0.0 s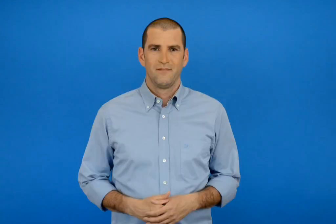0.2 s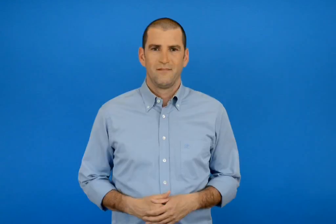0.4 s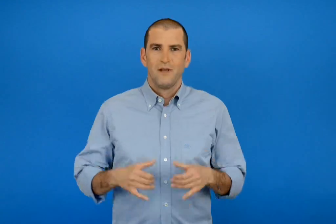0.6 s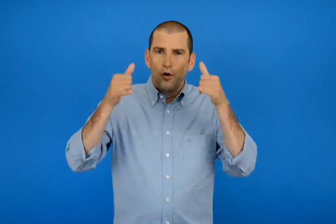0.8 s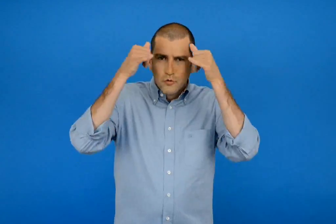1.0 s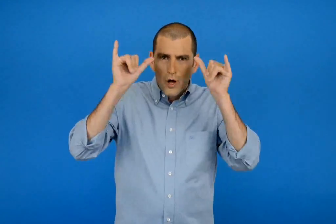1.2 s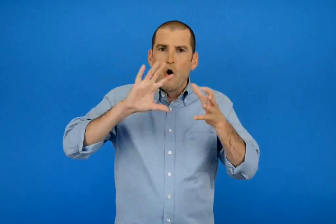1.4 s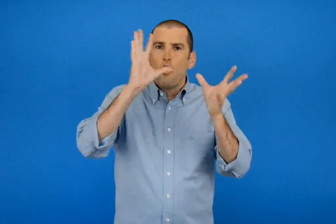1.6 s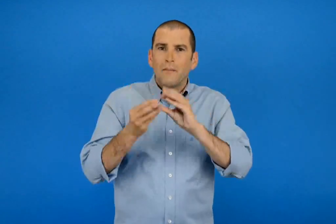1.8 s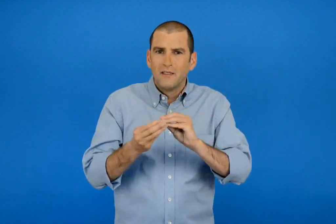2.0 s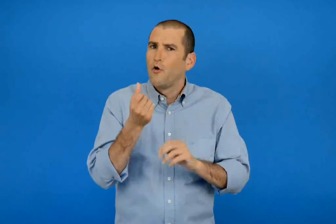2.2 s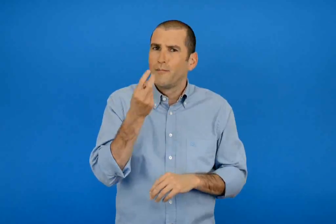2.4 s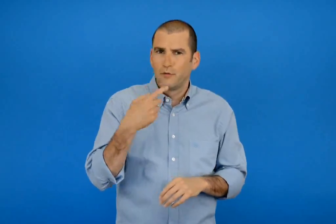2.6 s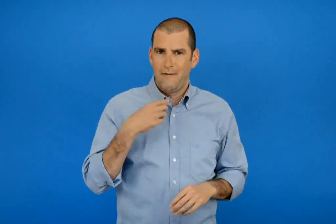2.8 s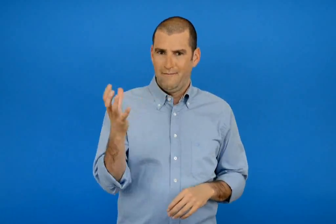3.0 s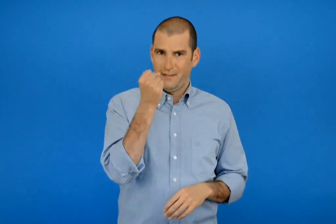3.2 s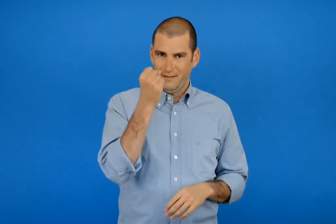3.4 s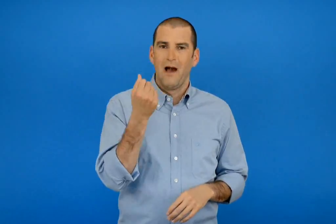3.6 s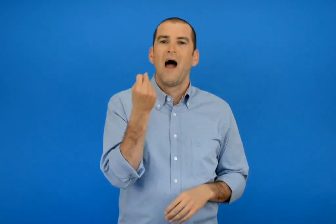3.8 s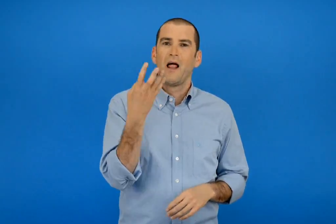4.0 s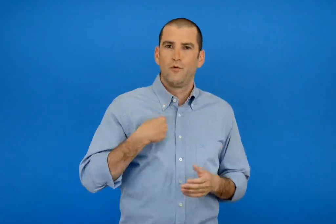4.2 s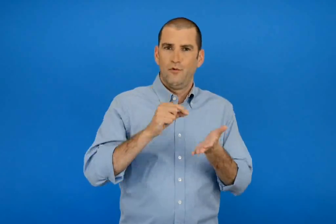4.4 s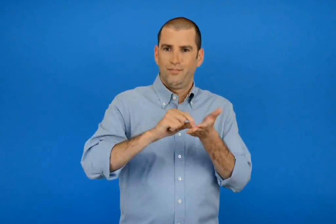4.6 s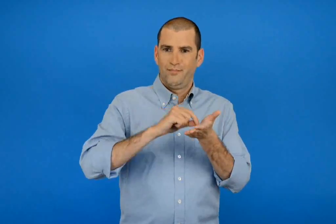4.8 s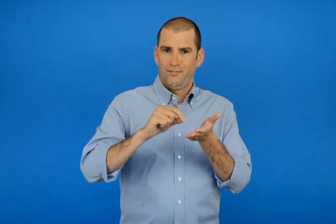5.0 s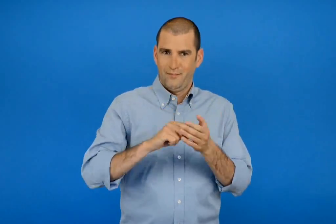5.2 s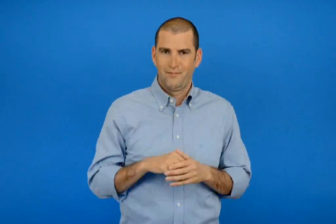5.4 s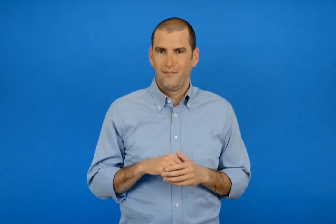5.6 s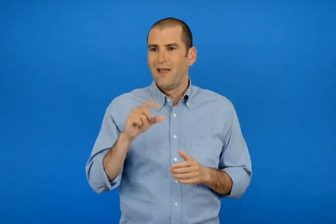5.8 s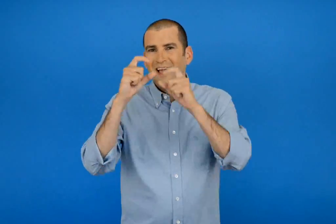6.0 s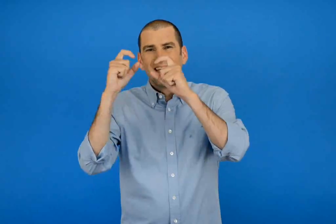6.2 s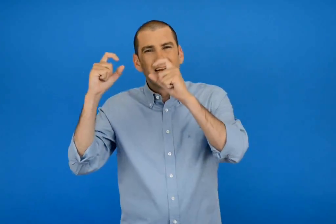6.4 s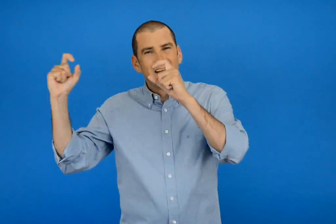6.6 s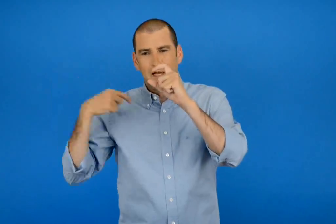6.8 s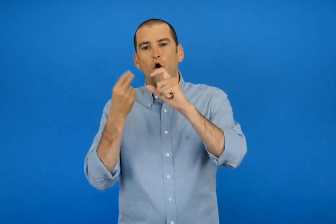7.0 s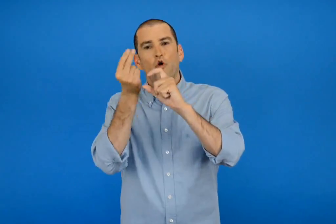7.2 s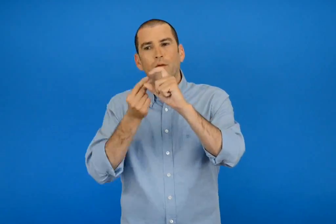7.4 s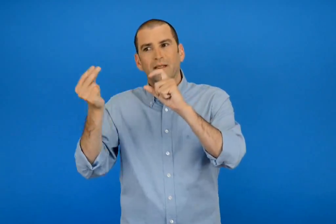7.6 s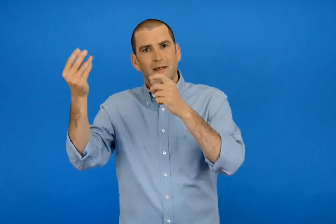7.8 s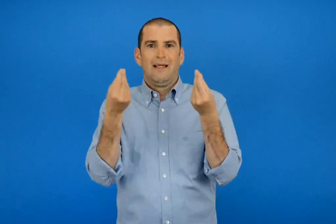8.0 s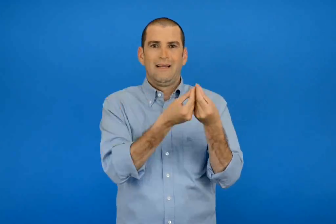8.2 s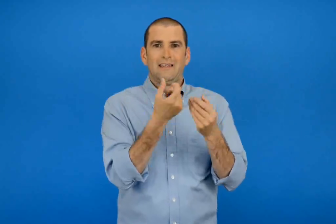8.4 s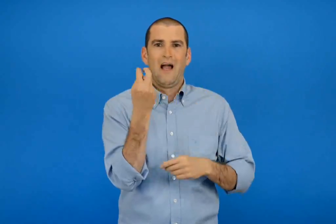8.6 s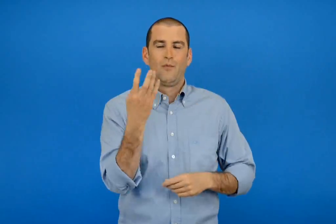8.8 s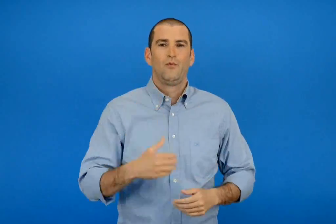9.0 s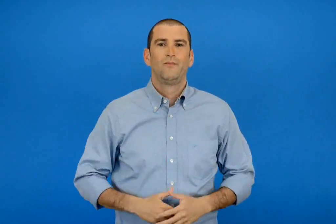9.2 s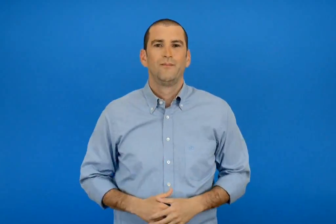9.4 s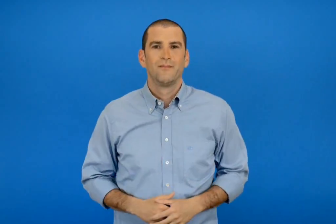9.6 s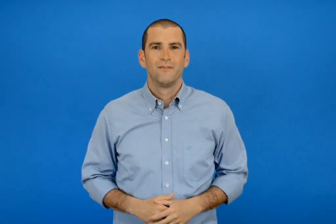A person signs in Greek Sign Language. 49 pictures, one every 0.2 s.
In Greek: βρίσκω πόσα είναι όλα τα ζωα και γράφω τον αριθμό χρωματίζω όσα κυκλάκια πρέπει
